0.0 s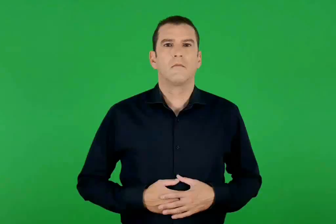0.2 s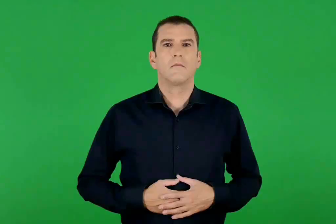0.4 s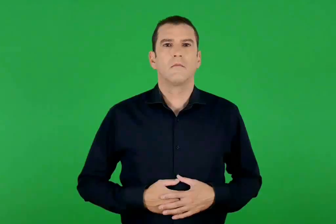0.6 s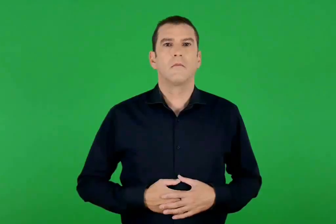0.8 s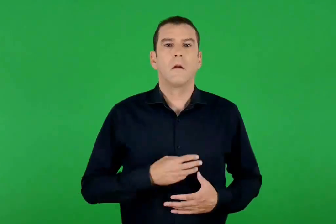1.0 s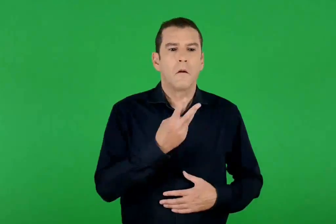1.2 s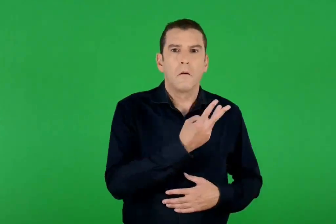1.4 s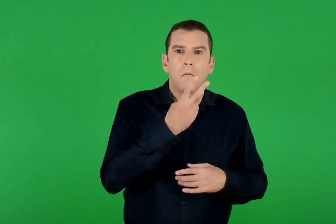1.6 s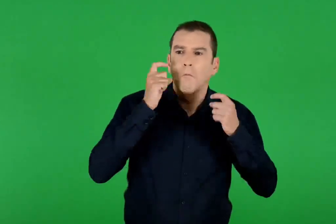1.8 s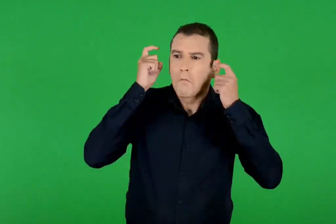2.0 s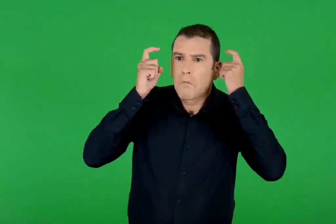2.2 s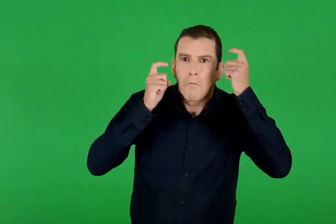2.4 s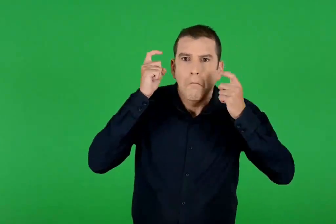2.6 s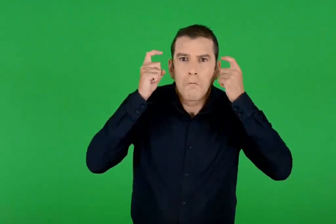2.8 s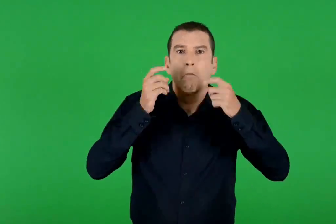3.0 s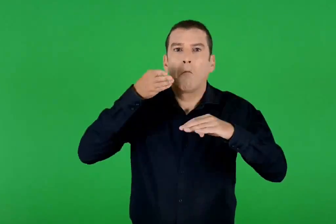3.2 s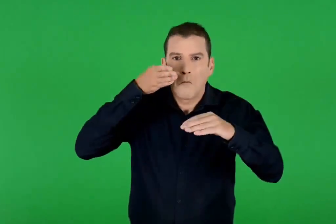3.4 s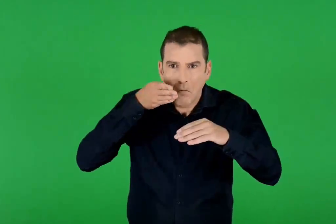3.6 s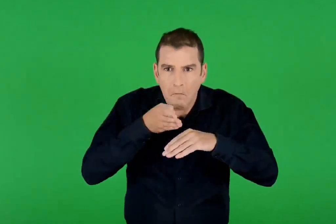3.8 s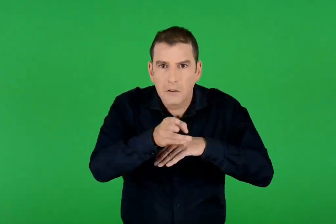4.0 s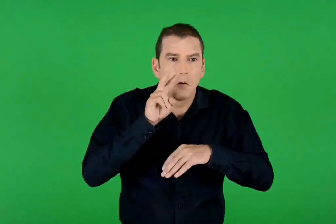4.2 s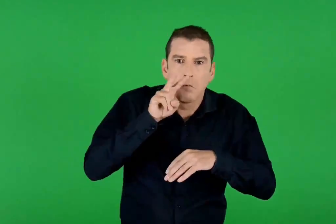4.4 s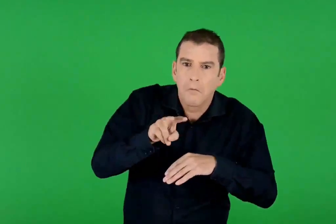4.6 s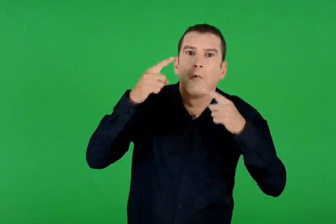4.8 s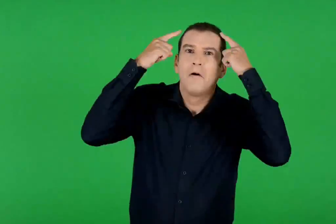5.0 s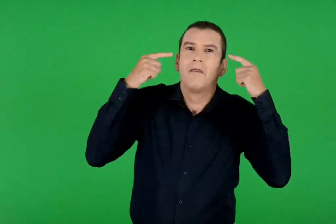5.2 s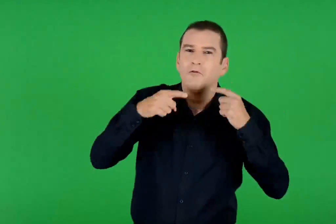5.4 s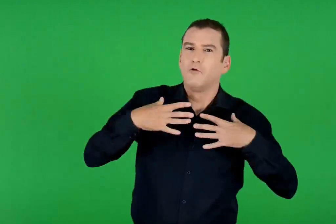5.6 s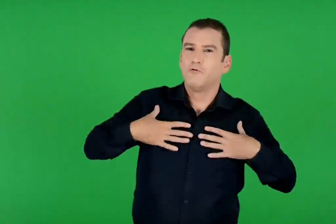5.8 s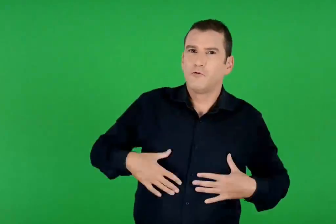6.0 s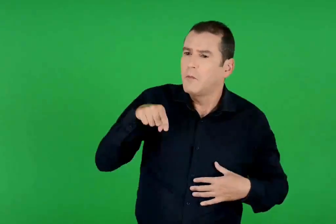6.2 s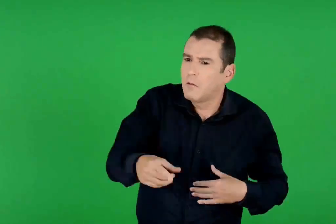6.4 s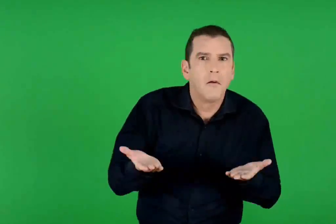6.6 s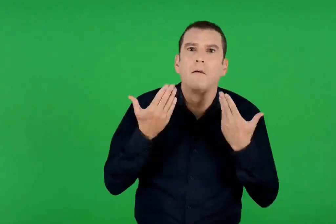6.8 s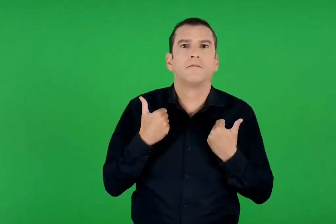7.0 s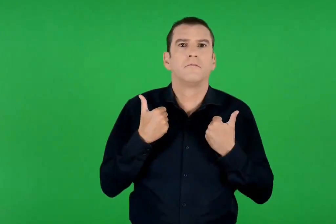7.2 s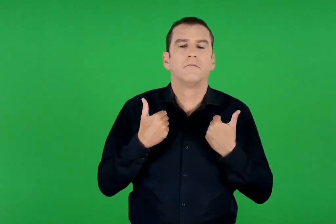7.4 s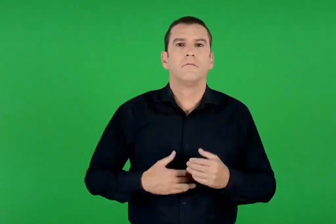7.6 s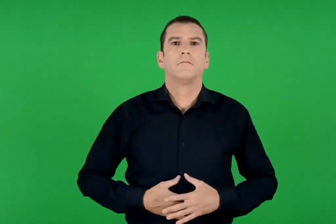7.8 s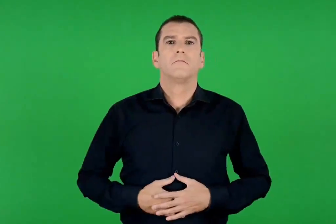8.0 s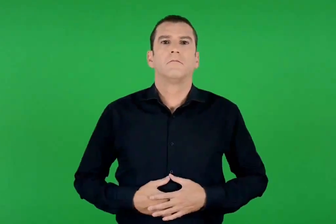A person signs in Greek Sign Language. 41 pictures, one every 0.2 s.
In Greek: παραξενεύτηκαν μπήκαν μέσα. το σώμα του κυρίου δεν ήταν εκεί
